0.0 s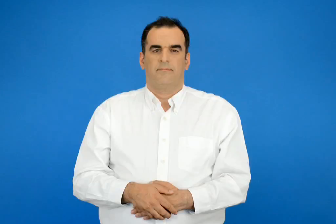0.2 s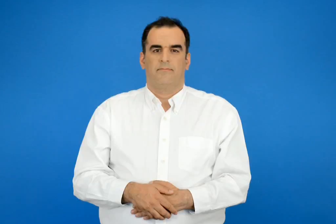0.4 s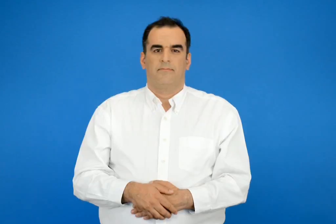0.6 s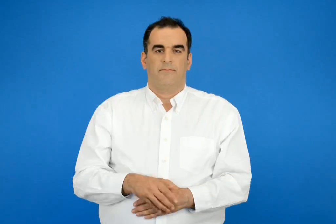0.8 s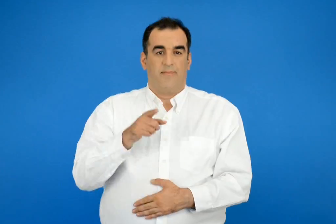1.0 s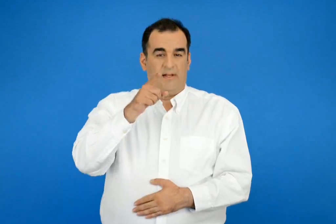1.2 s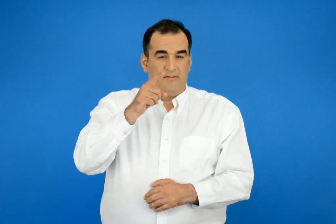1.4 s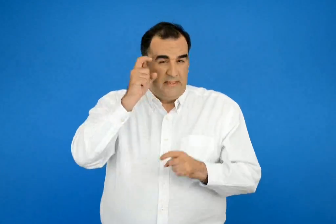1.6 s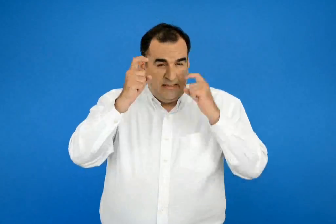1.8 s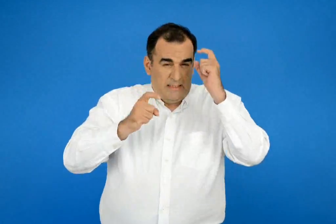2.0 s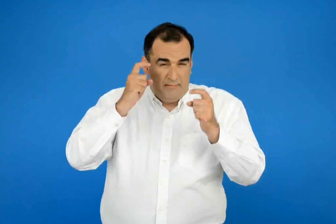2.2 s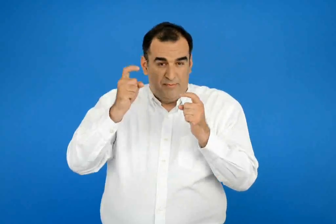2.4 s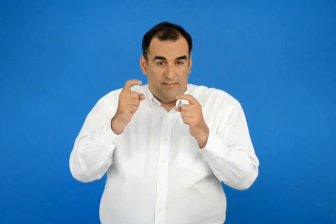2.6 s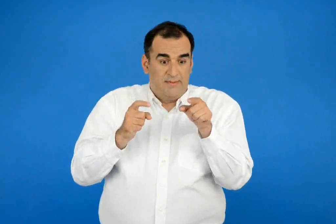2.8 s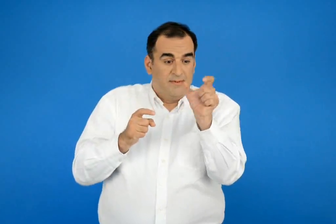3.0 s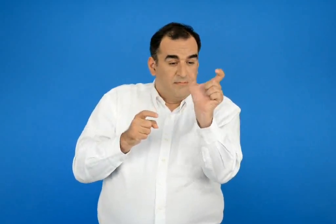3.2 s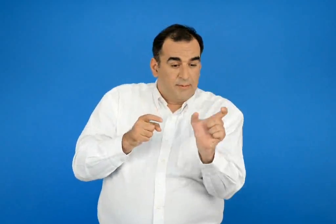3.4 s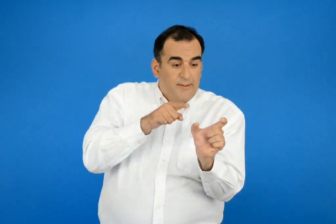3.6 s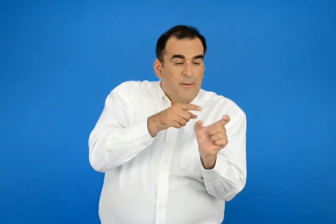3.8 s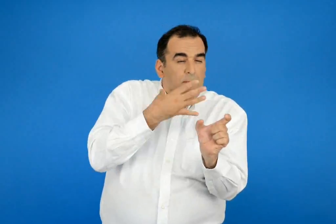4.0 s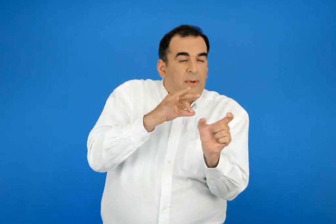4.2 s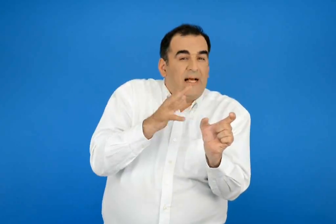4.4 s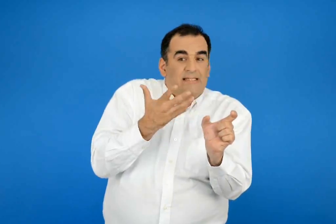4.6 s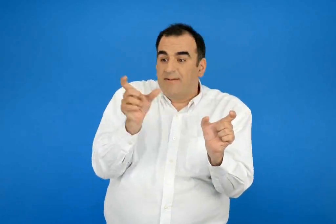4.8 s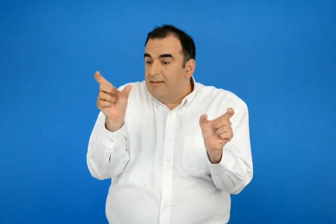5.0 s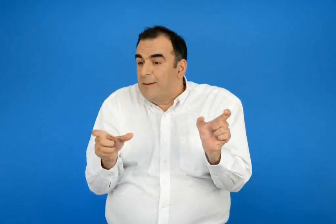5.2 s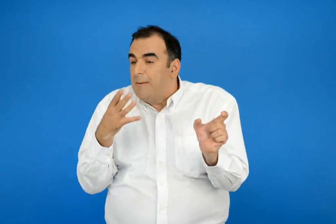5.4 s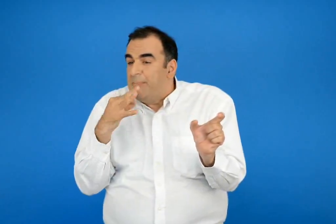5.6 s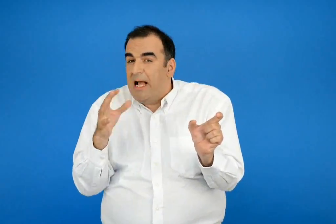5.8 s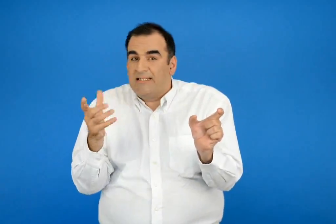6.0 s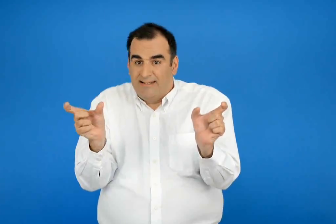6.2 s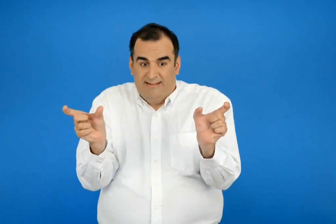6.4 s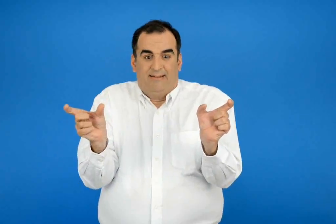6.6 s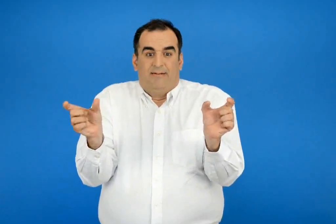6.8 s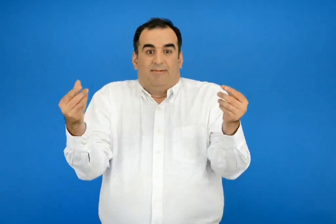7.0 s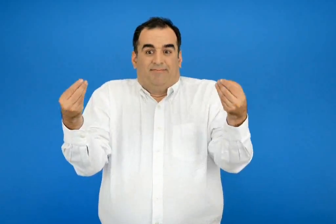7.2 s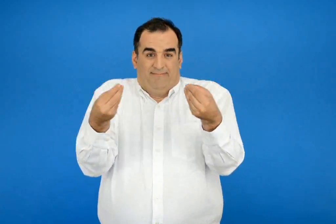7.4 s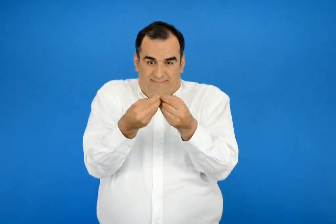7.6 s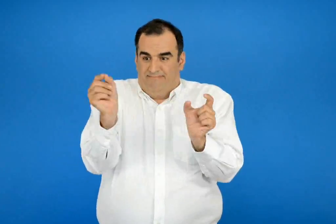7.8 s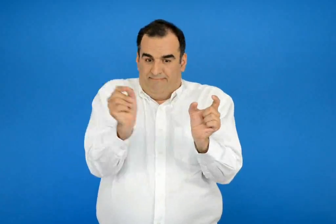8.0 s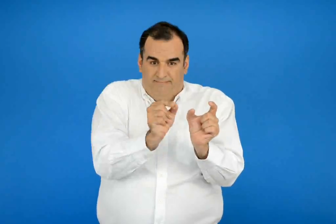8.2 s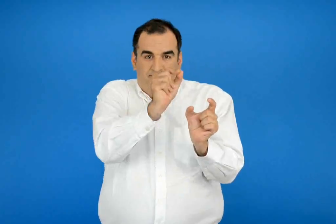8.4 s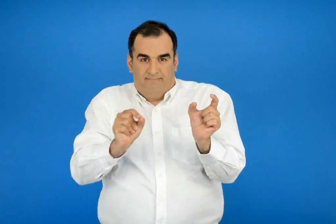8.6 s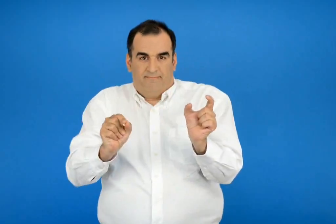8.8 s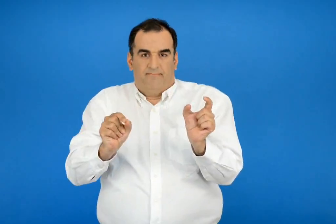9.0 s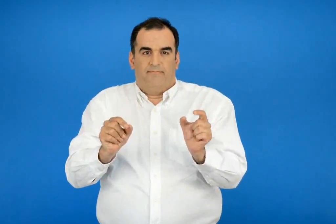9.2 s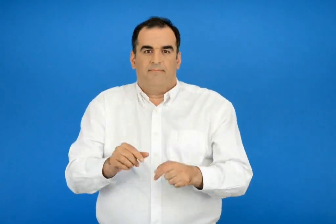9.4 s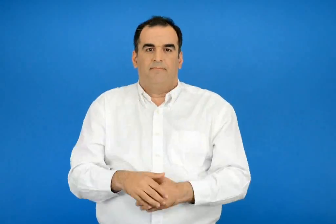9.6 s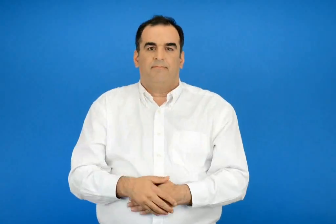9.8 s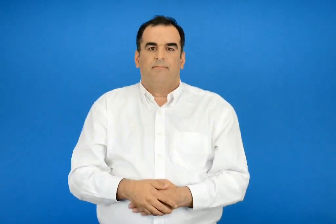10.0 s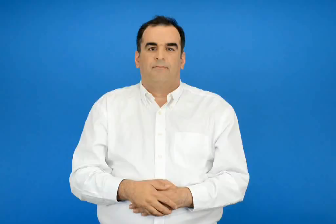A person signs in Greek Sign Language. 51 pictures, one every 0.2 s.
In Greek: σκέψου τι μοιάζει με τι και ένωσε τα με μια γραμμή
